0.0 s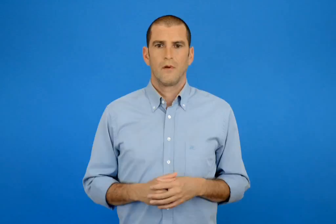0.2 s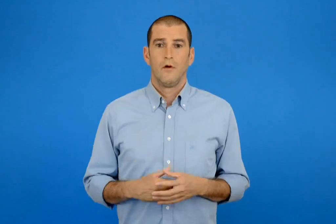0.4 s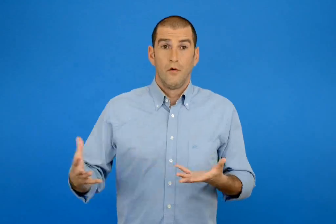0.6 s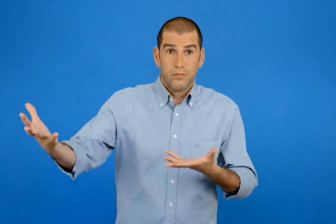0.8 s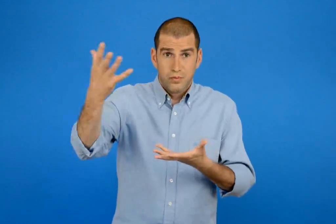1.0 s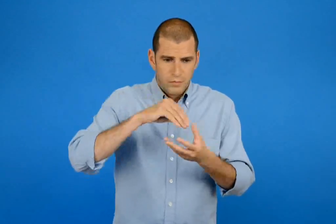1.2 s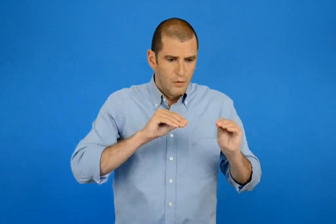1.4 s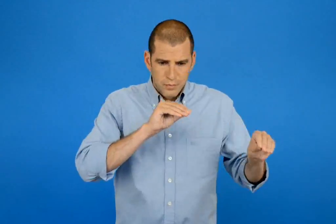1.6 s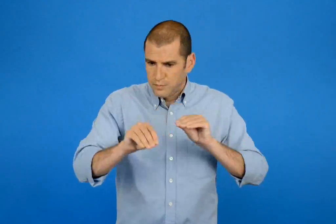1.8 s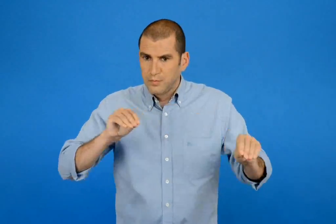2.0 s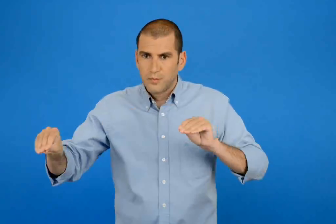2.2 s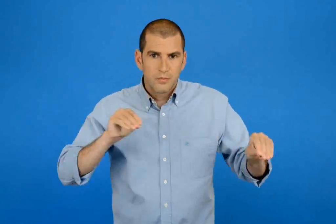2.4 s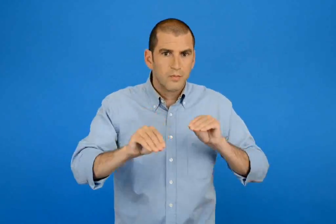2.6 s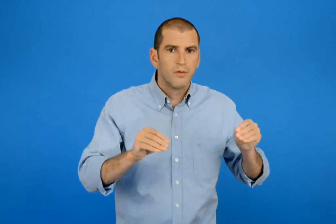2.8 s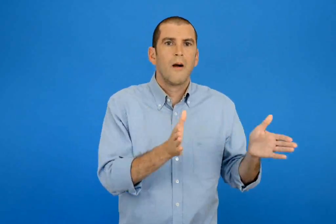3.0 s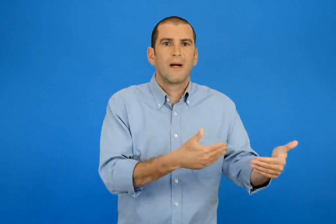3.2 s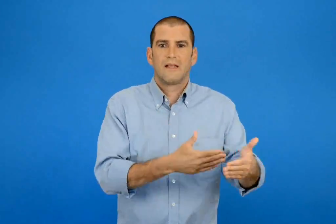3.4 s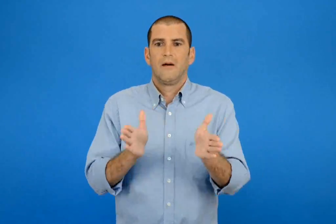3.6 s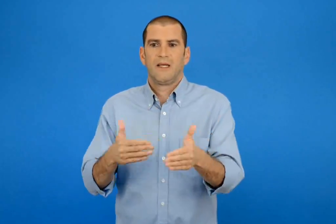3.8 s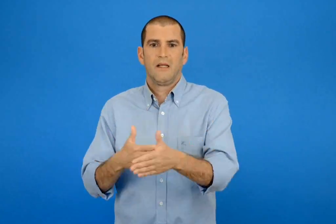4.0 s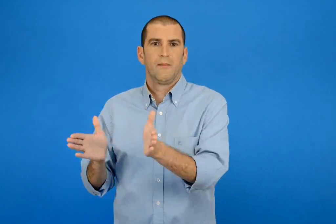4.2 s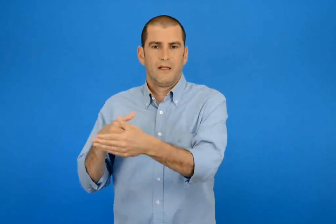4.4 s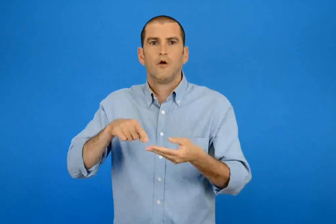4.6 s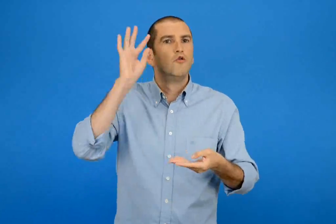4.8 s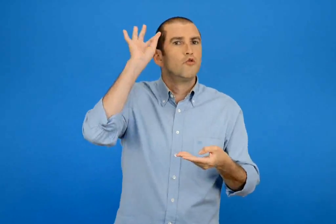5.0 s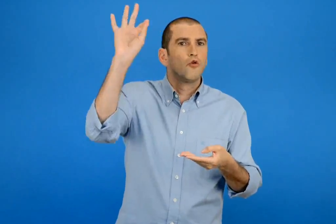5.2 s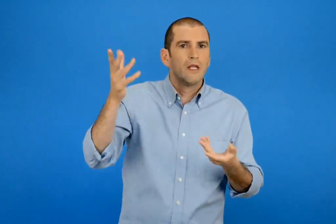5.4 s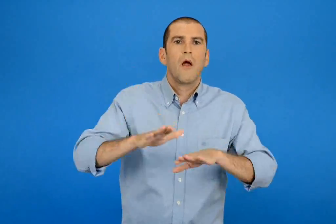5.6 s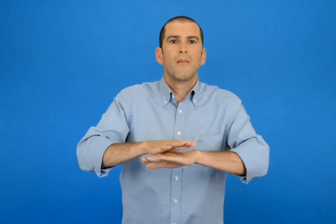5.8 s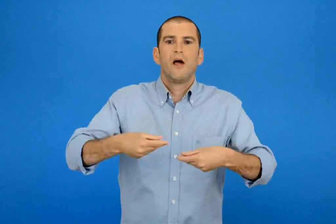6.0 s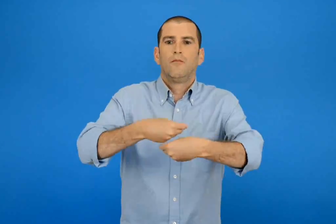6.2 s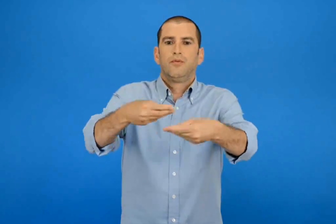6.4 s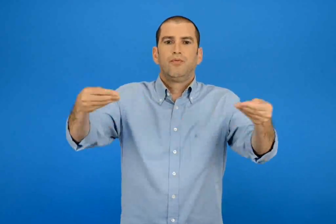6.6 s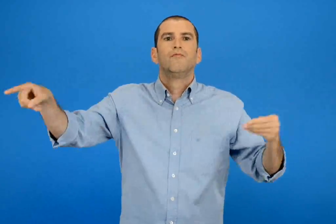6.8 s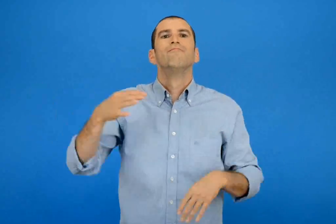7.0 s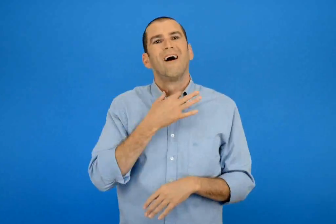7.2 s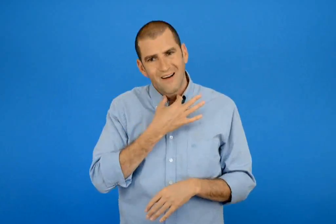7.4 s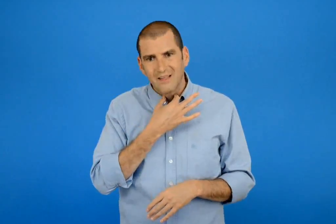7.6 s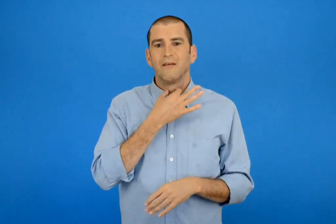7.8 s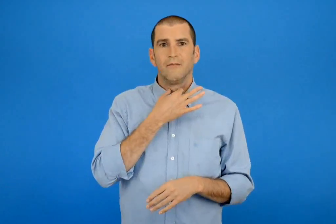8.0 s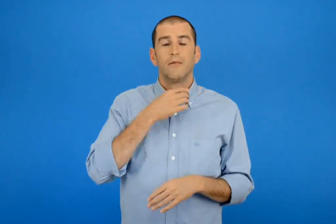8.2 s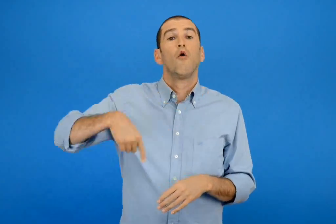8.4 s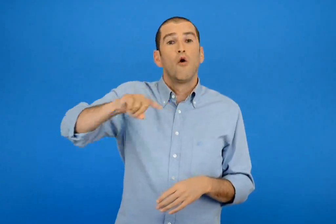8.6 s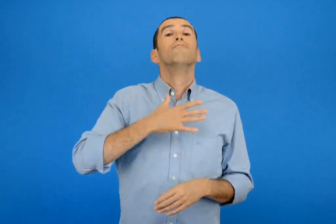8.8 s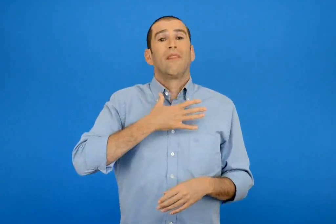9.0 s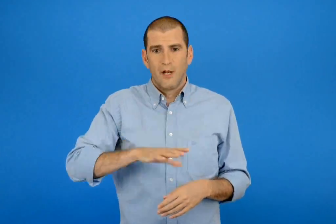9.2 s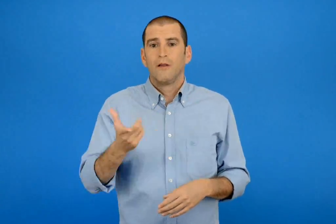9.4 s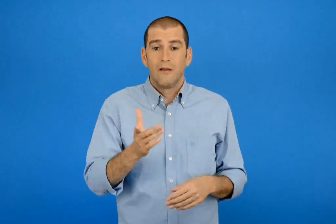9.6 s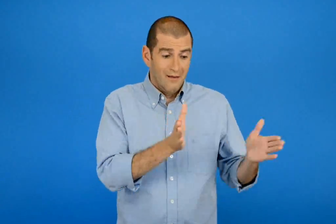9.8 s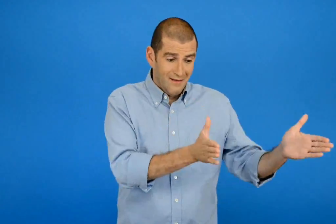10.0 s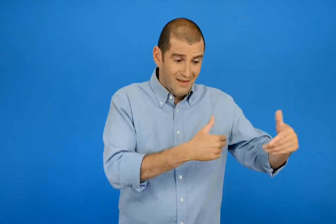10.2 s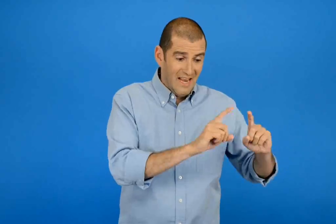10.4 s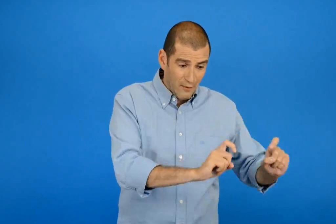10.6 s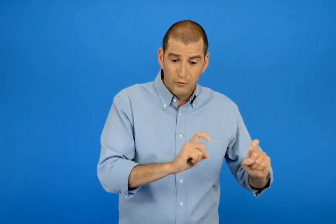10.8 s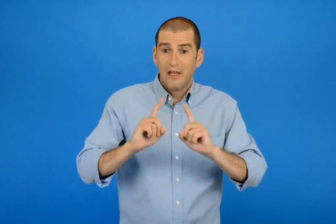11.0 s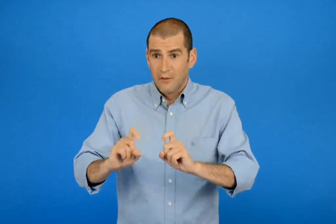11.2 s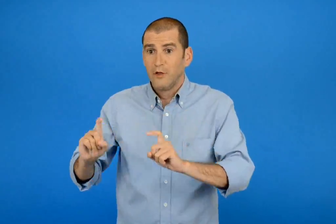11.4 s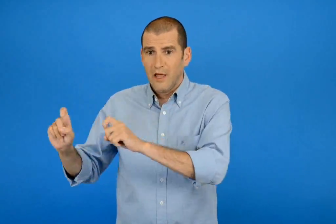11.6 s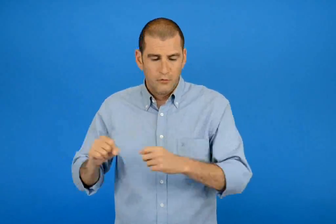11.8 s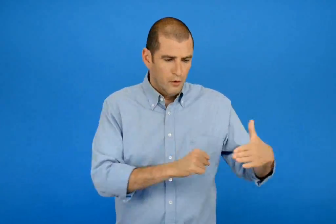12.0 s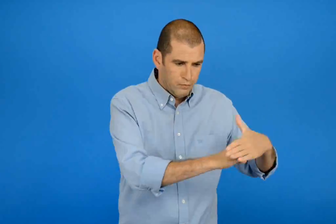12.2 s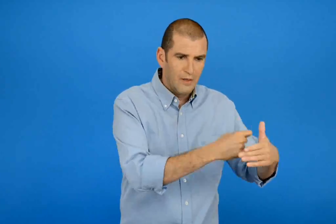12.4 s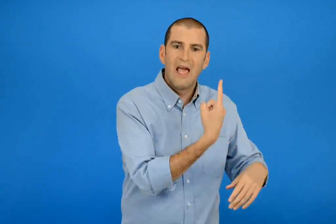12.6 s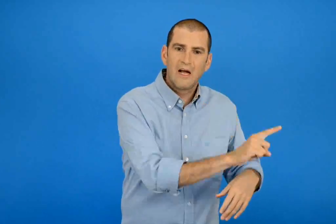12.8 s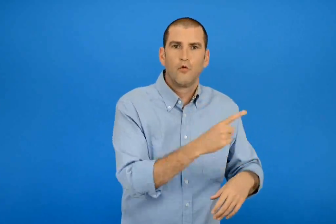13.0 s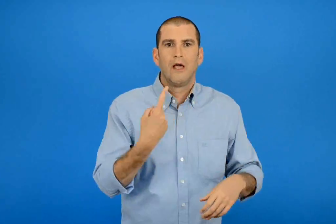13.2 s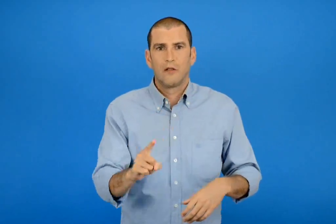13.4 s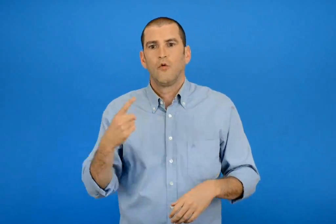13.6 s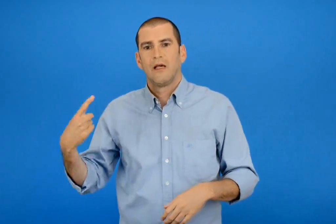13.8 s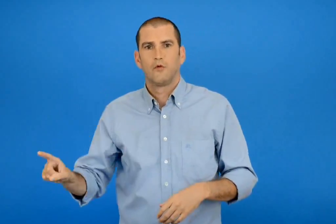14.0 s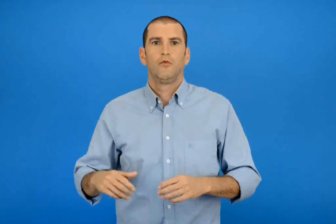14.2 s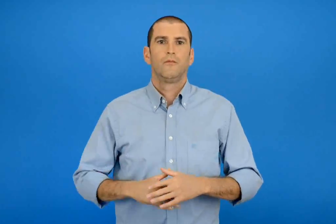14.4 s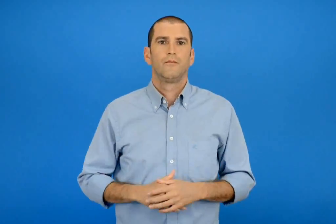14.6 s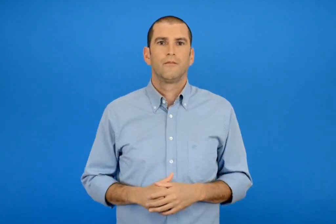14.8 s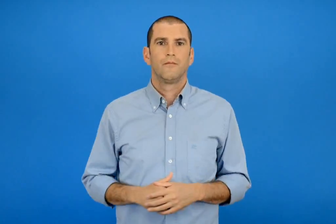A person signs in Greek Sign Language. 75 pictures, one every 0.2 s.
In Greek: τα έβαλαν σε πακέτα για να τα δώσουν σε άλλα παιδιά που έχουν ανάγκη έβαλαν στόχο να φτιάξουν 100 πακέτα για κάθε είδος
